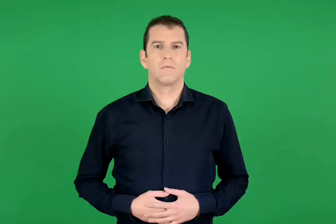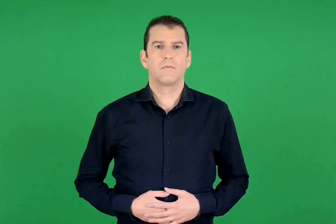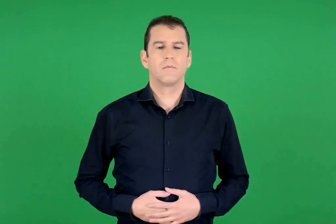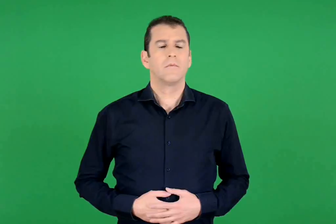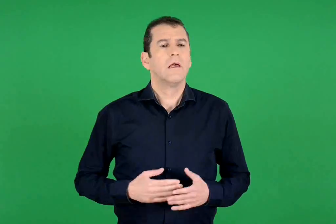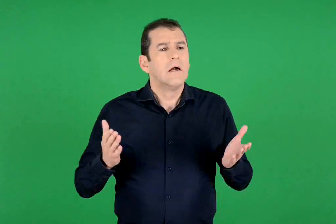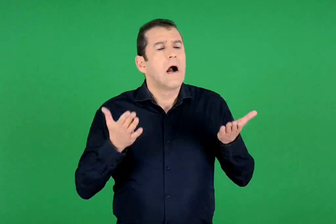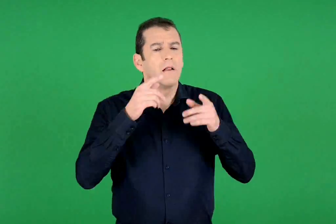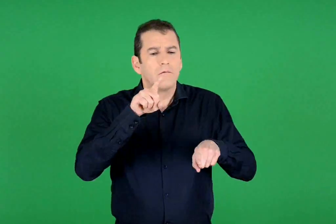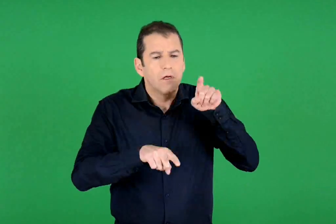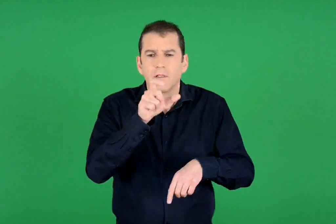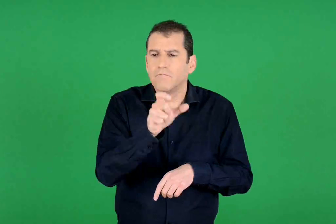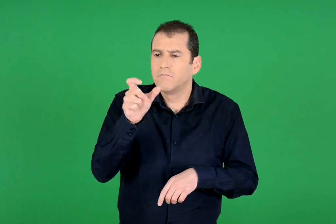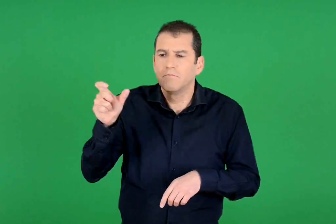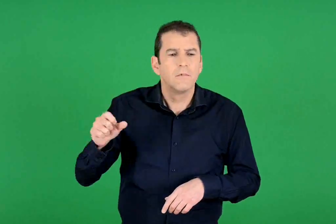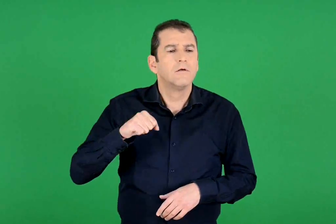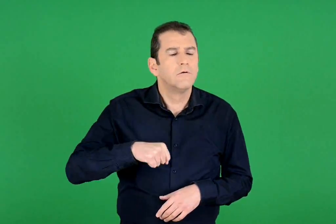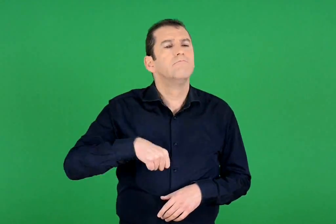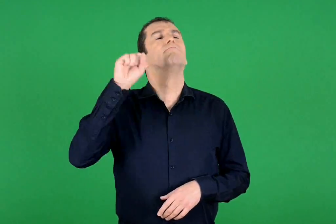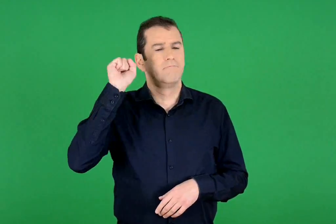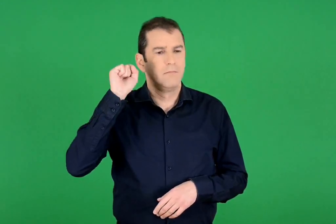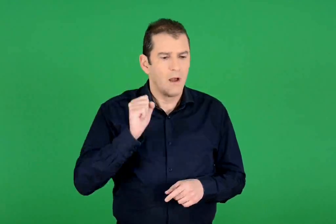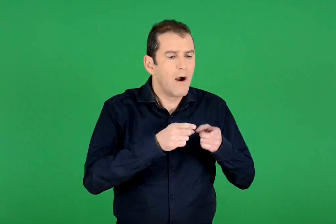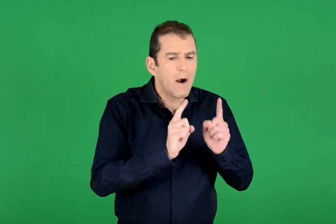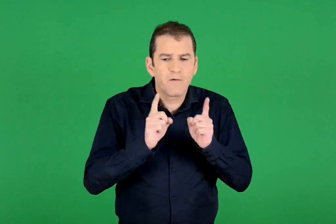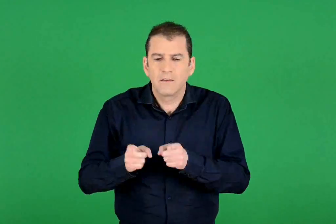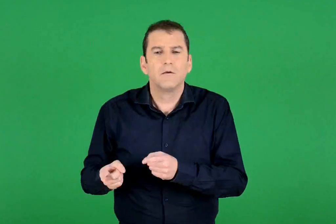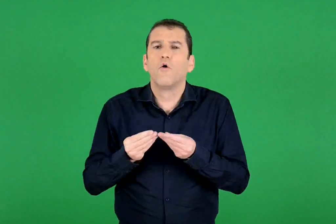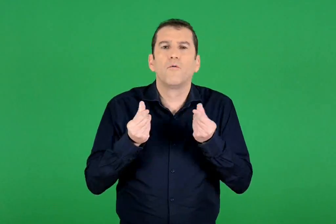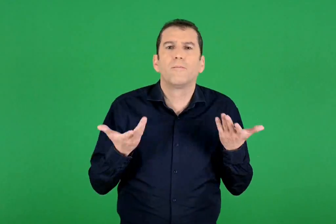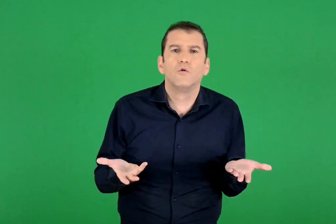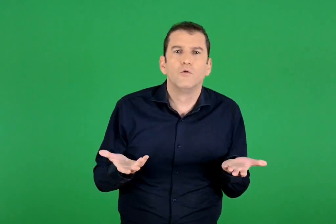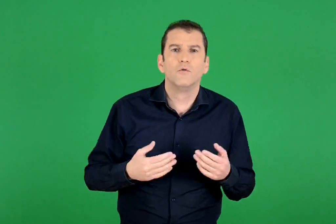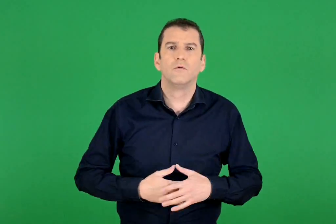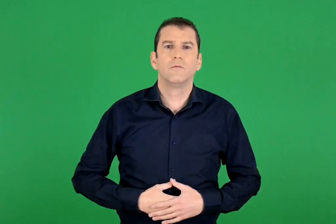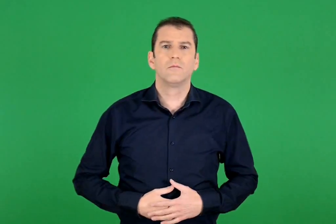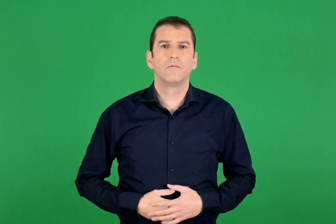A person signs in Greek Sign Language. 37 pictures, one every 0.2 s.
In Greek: κι αν κάποιοι δε συμφωνούν , πώς αποφασίζουν ;
